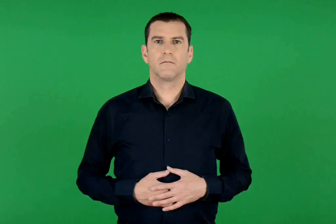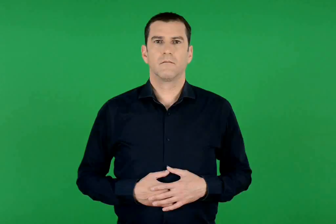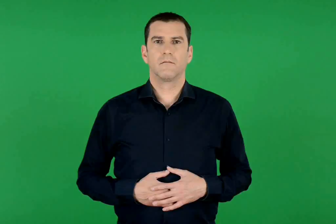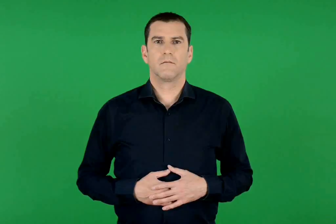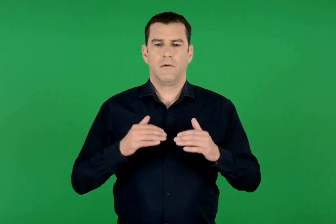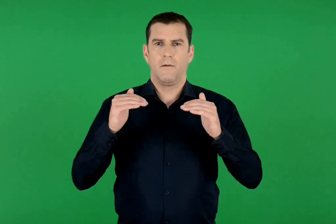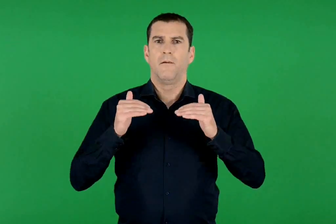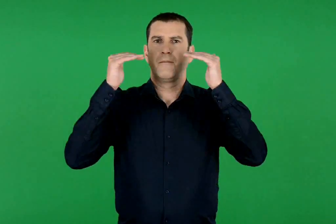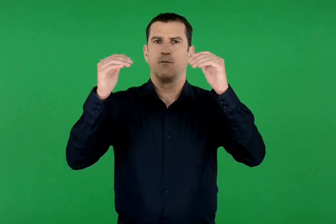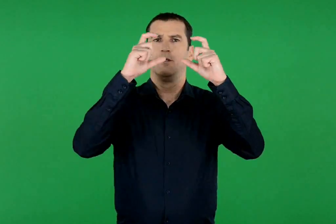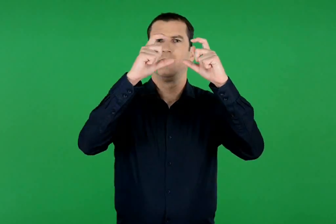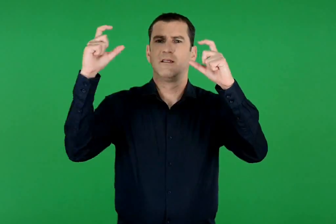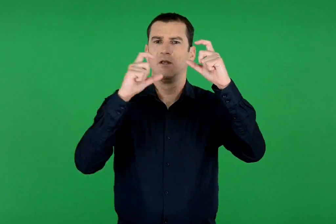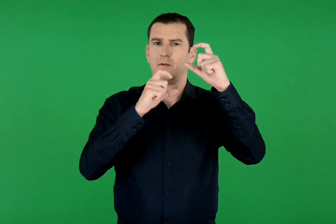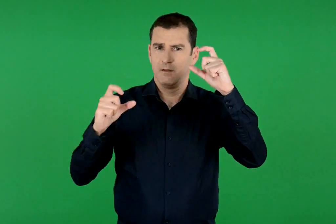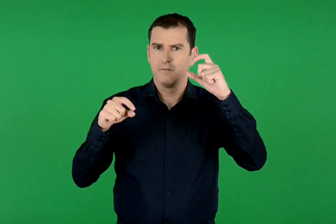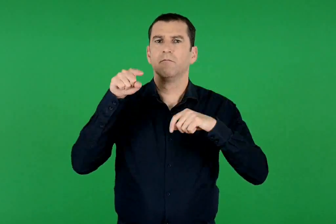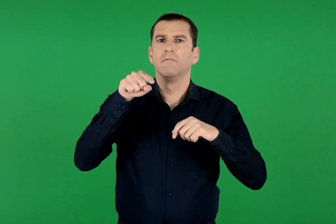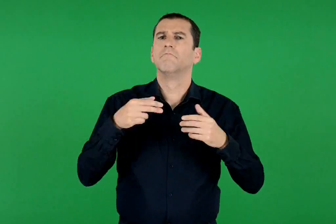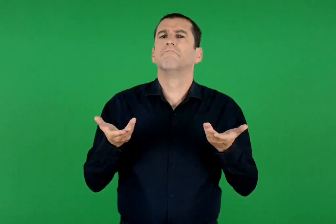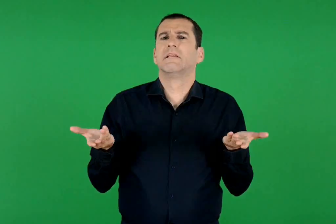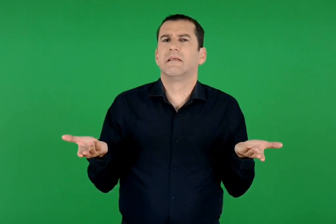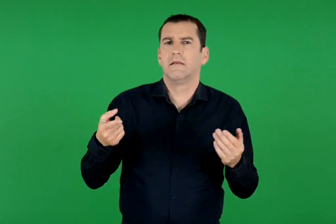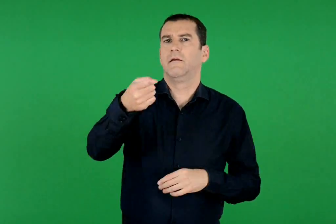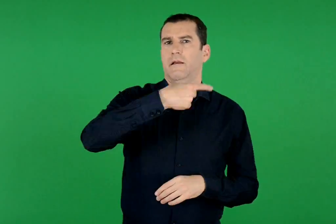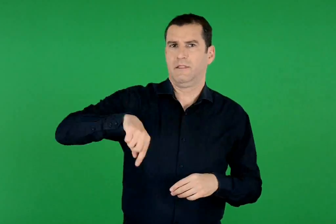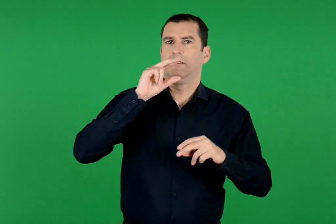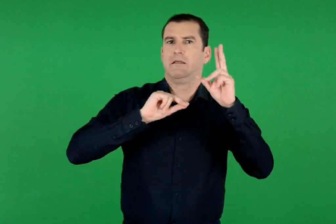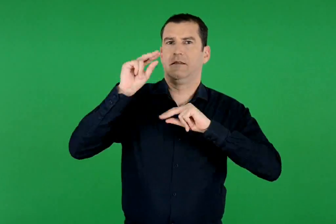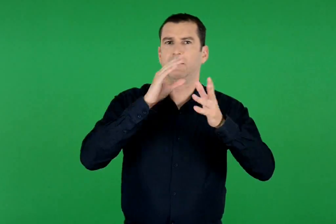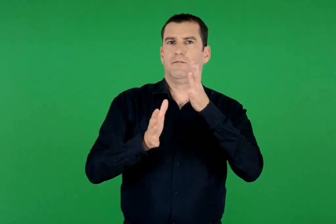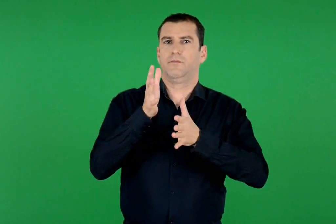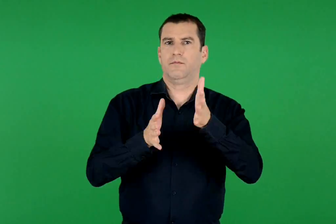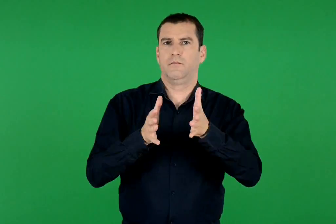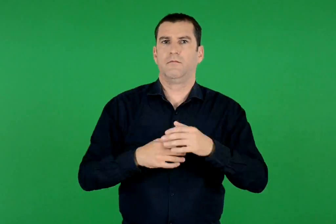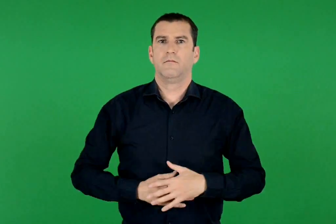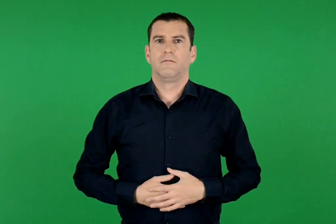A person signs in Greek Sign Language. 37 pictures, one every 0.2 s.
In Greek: συζητάμε τι σημαίνουν τα παραπάνω σήματα
